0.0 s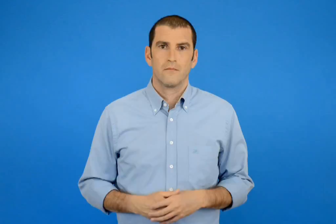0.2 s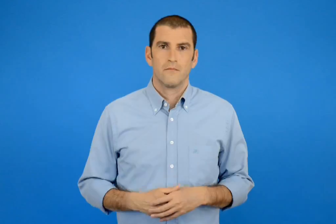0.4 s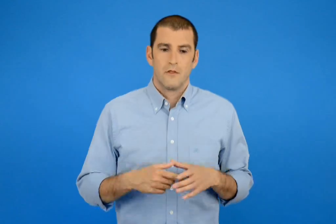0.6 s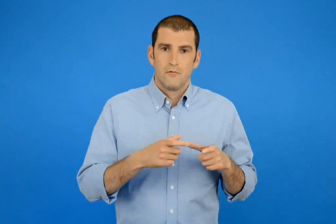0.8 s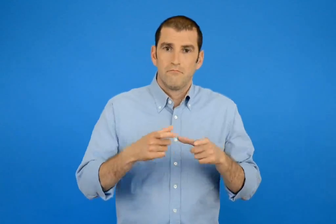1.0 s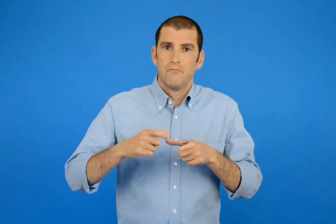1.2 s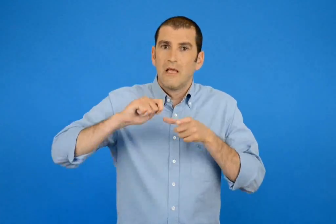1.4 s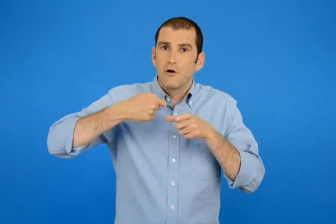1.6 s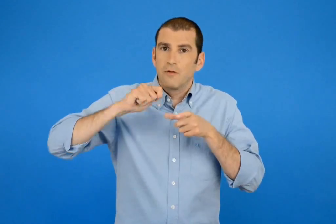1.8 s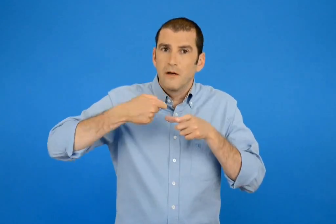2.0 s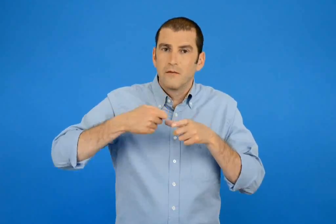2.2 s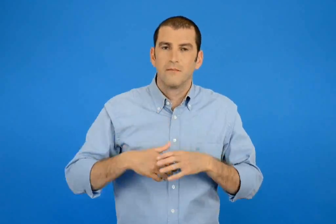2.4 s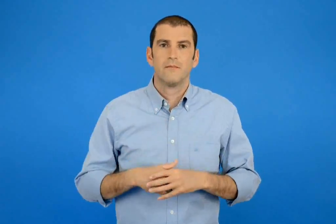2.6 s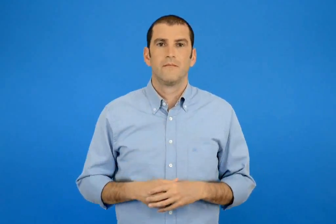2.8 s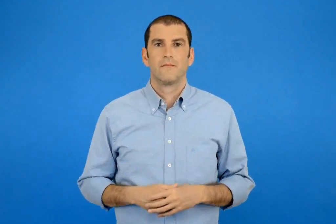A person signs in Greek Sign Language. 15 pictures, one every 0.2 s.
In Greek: γιαούρτια
